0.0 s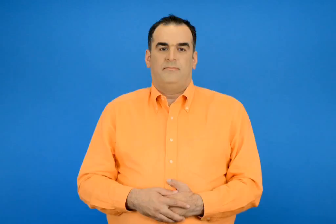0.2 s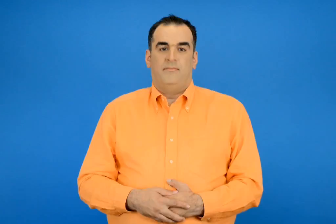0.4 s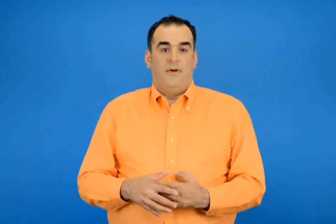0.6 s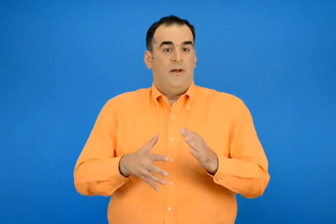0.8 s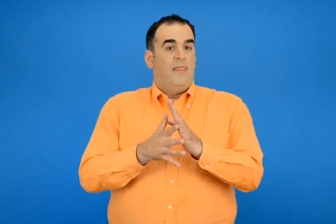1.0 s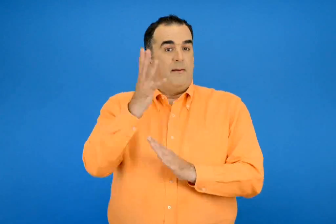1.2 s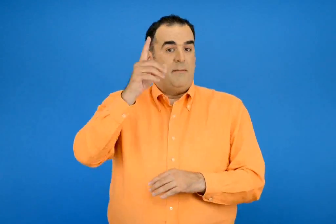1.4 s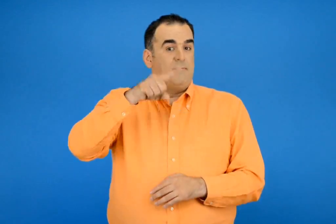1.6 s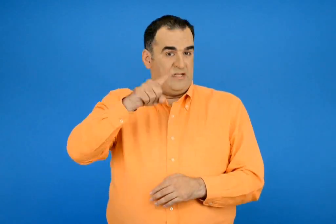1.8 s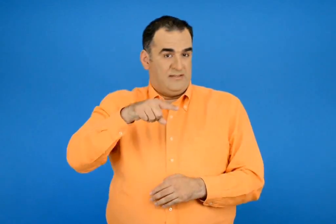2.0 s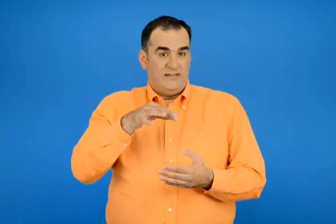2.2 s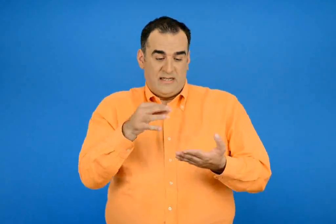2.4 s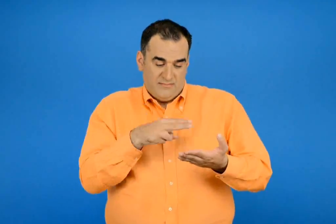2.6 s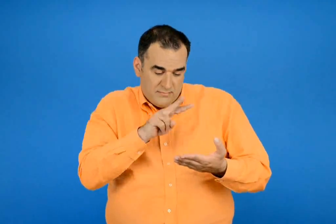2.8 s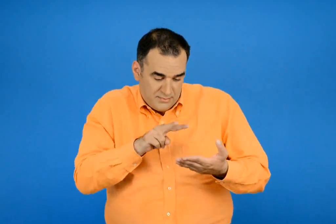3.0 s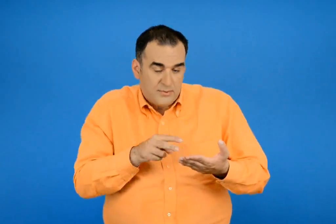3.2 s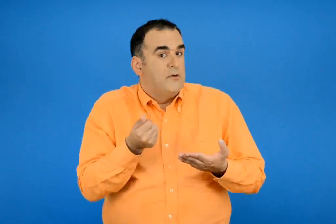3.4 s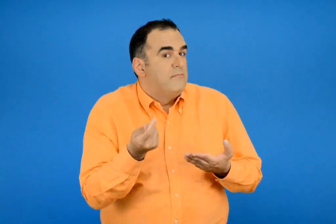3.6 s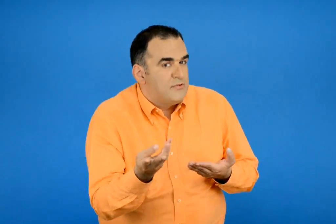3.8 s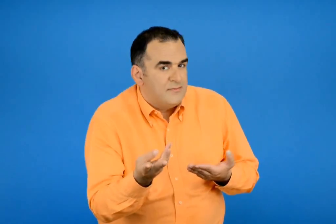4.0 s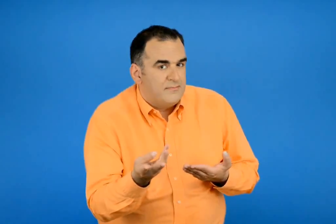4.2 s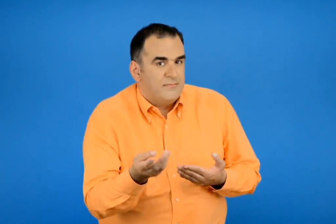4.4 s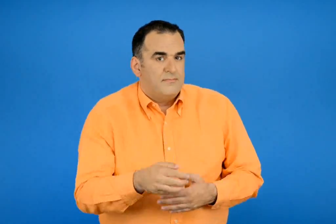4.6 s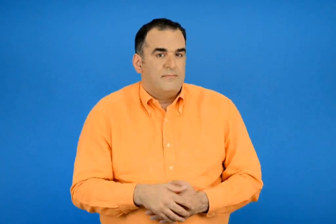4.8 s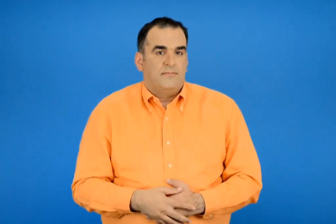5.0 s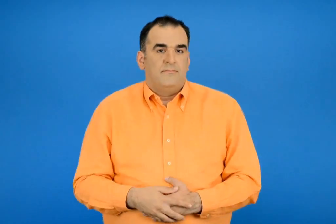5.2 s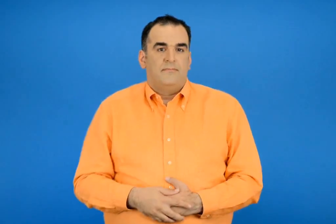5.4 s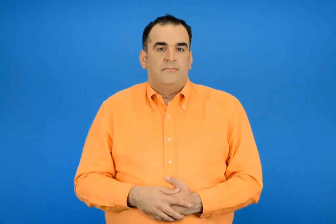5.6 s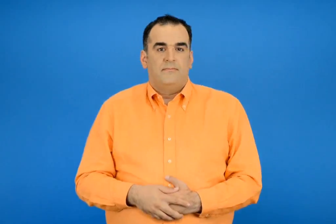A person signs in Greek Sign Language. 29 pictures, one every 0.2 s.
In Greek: πόσες σελίδες θα διαβάσει σε 15 μέρες ;
